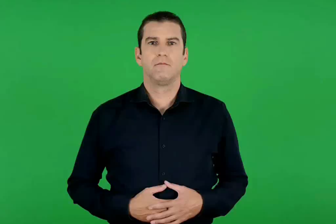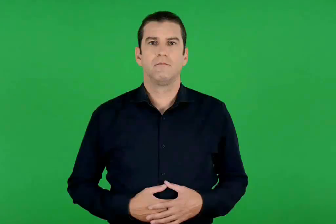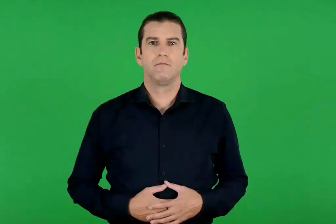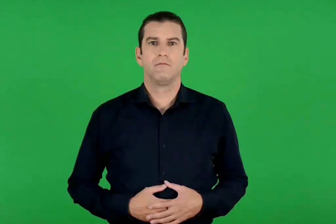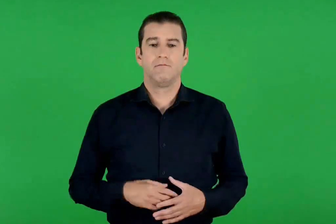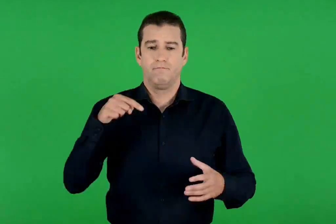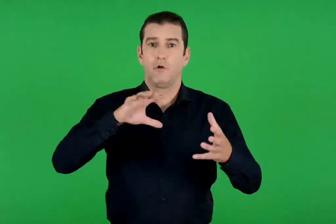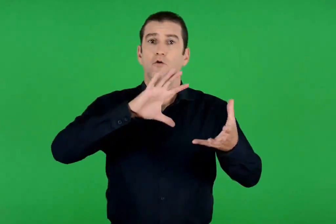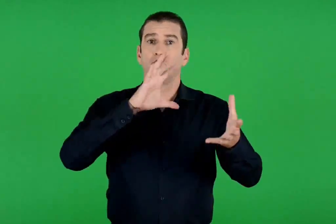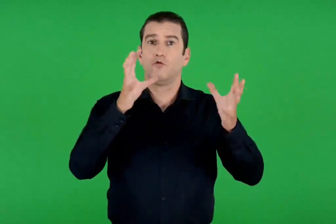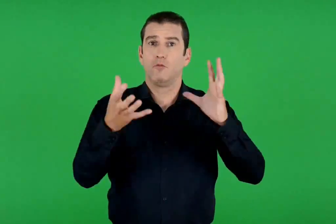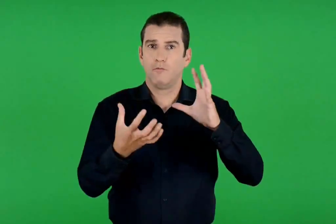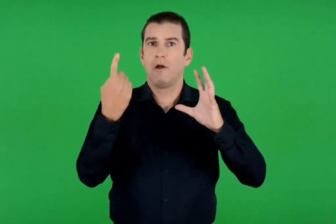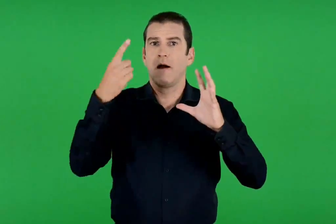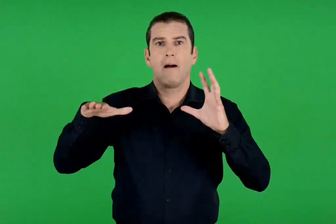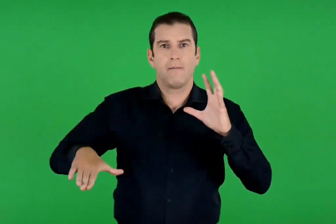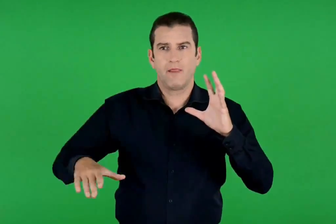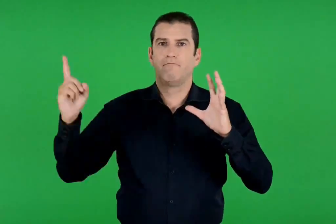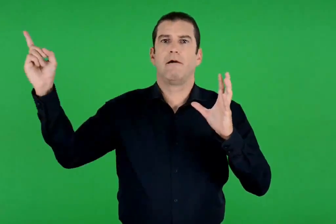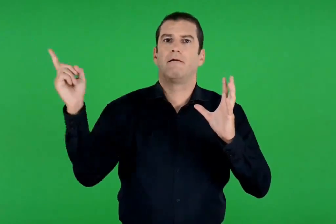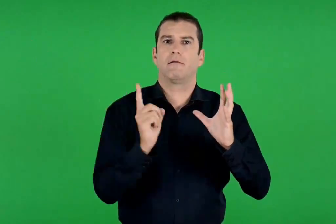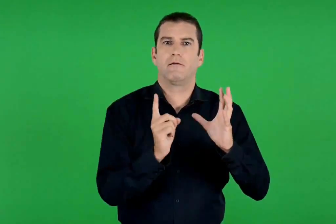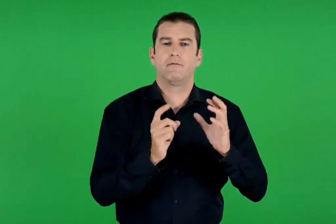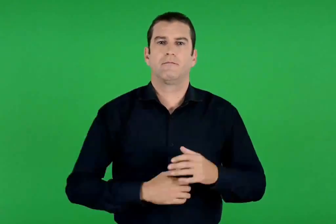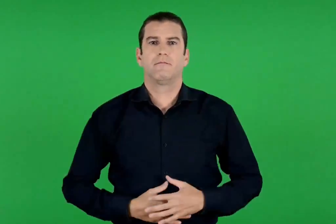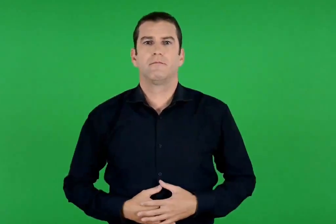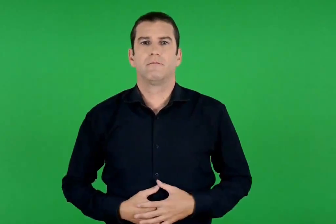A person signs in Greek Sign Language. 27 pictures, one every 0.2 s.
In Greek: ένα παιδί έρχεται στον κόσμο
